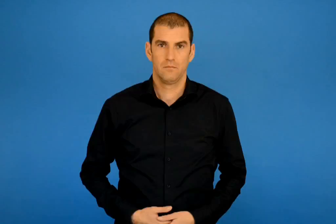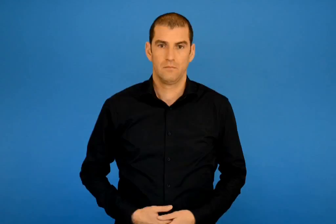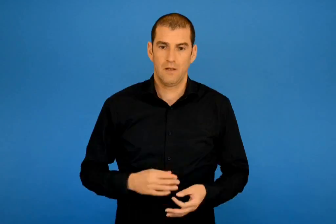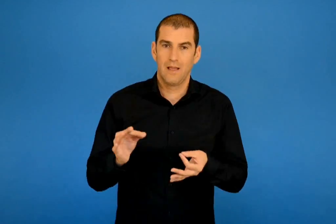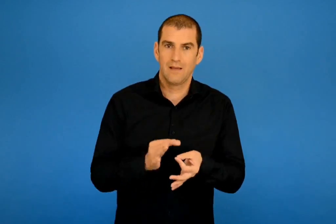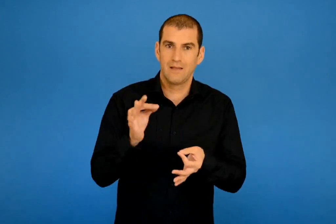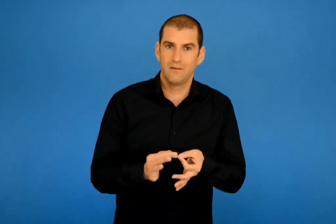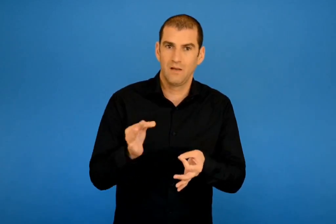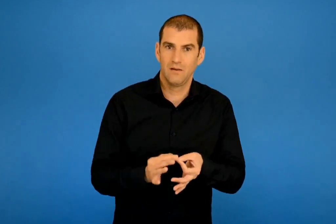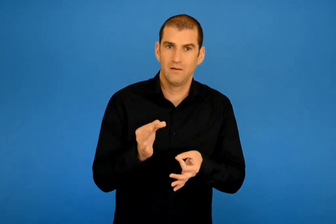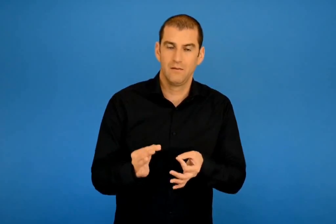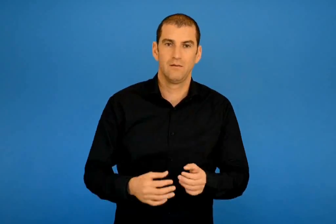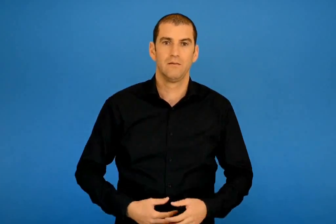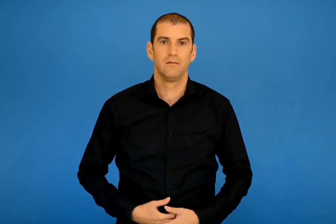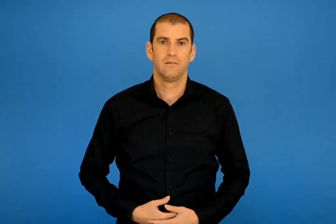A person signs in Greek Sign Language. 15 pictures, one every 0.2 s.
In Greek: κέντημα
